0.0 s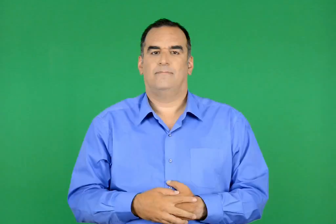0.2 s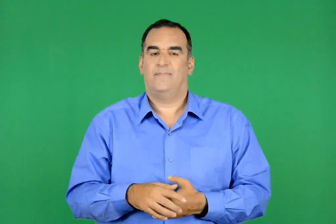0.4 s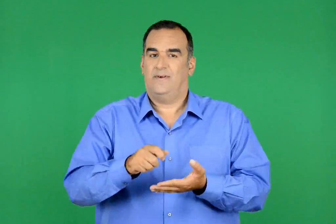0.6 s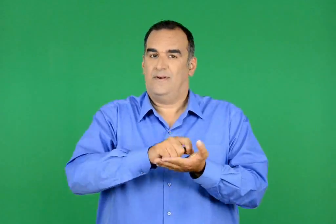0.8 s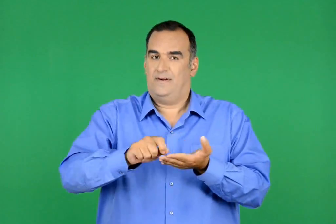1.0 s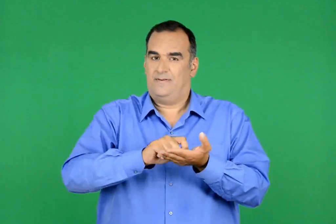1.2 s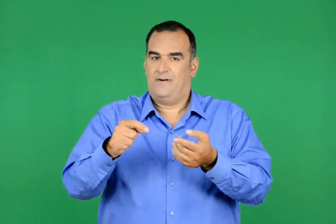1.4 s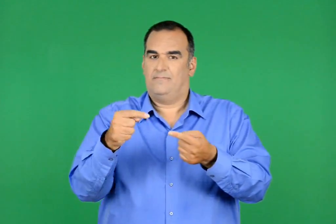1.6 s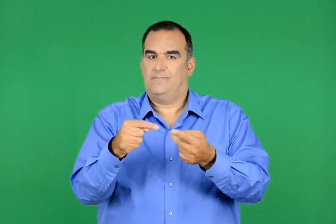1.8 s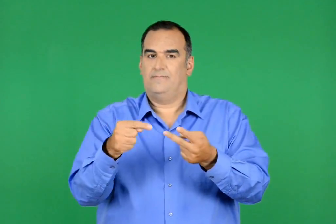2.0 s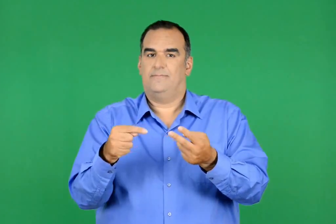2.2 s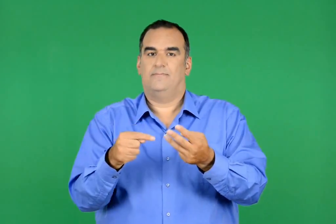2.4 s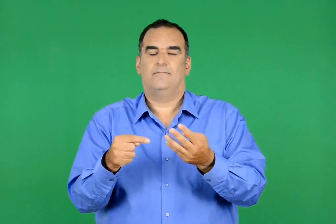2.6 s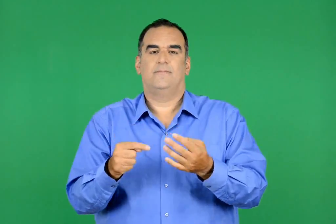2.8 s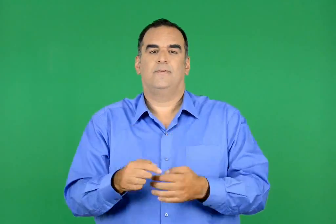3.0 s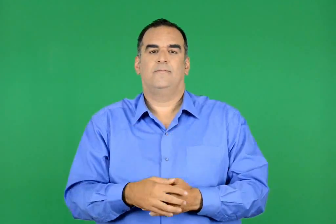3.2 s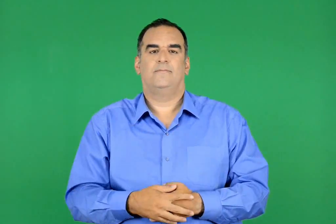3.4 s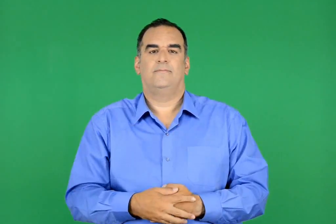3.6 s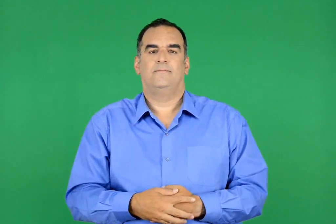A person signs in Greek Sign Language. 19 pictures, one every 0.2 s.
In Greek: έργα της
